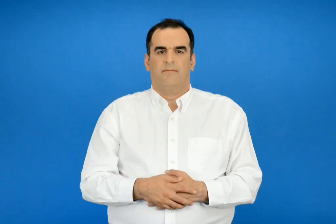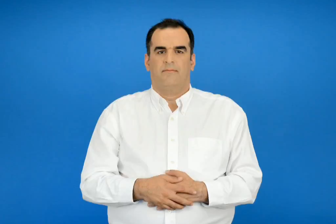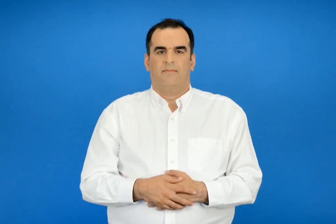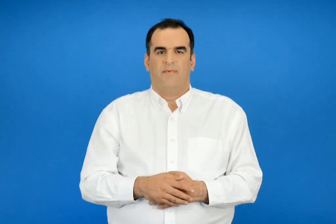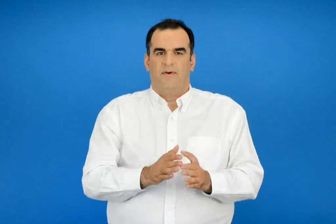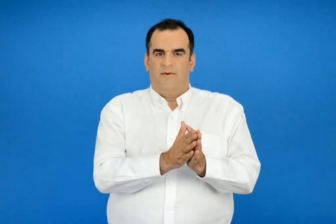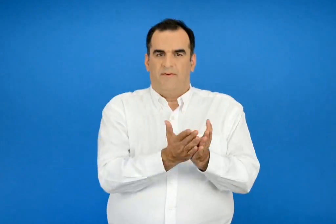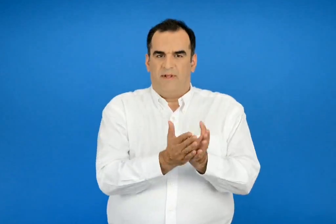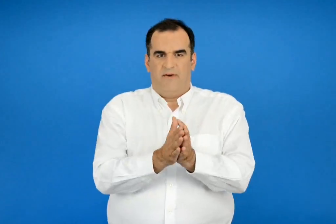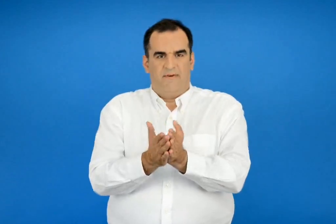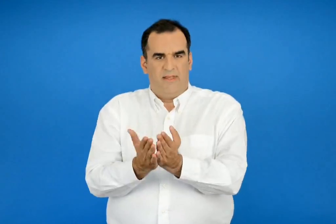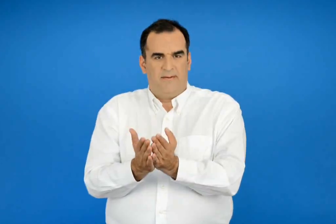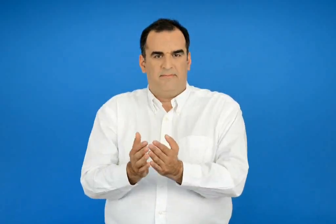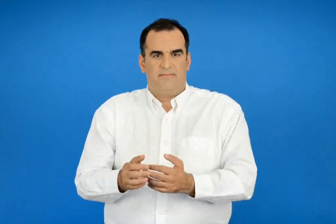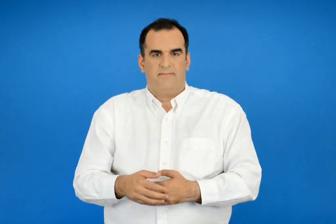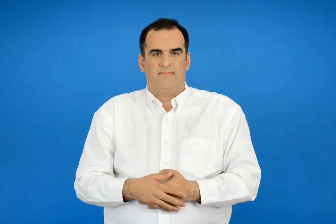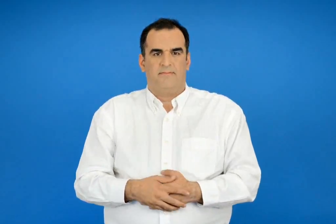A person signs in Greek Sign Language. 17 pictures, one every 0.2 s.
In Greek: βιβλία
